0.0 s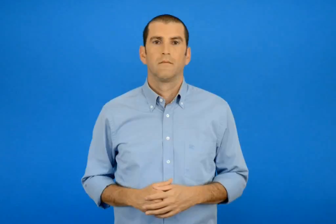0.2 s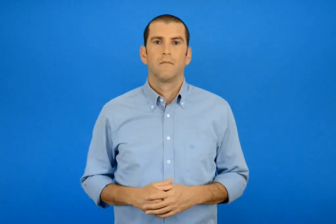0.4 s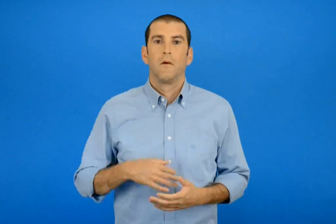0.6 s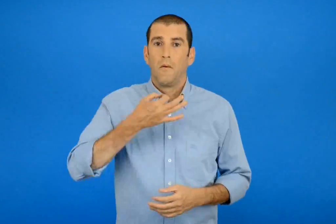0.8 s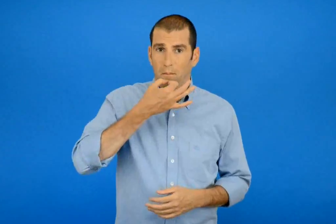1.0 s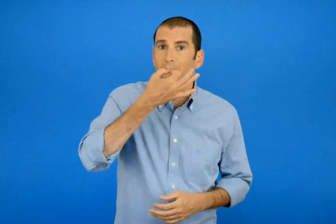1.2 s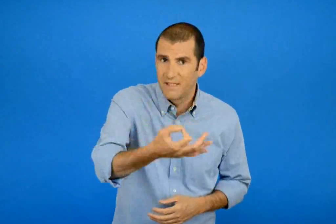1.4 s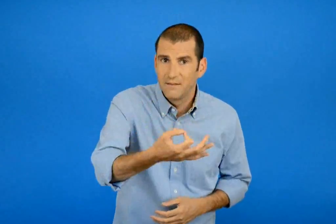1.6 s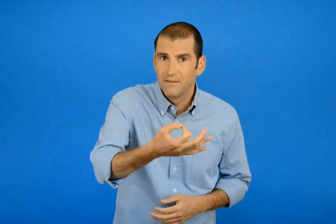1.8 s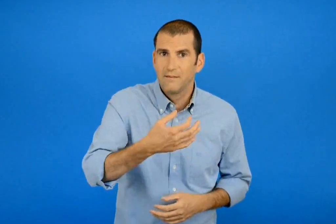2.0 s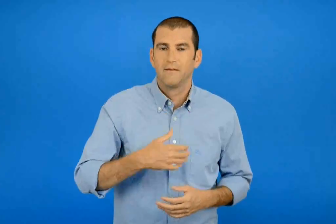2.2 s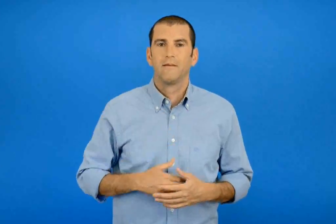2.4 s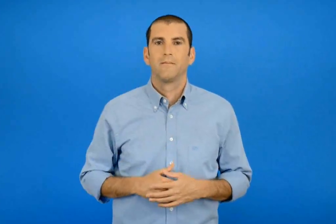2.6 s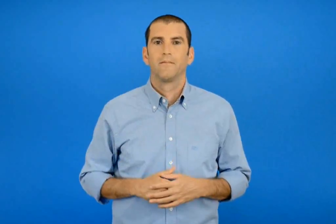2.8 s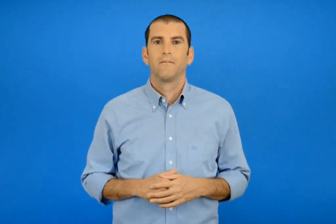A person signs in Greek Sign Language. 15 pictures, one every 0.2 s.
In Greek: πες
